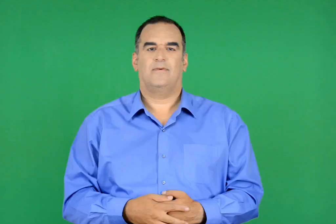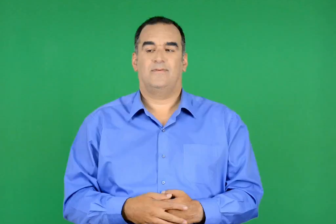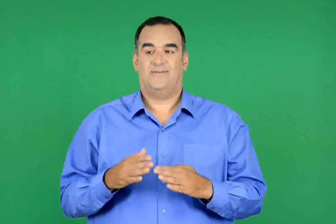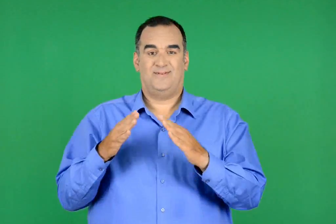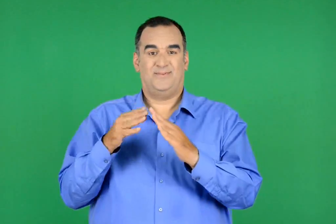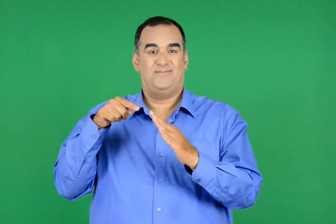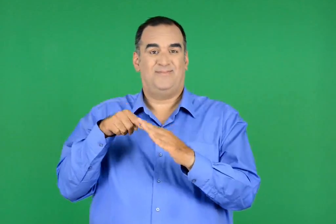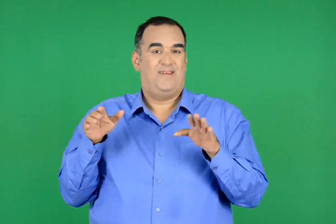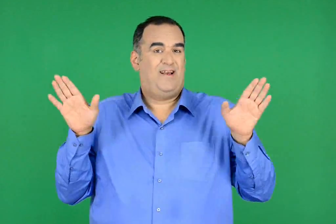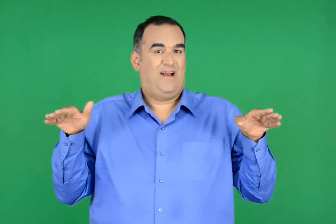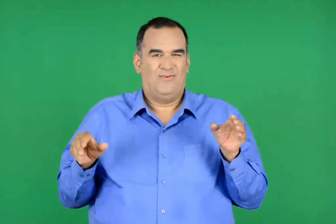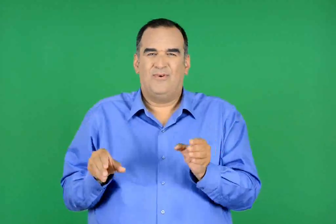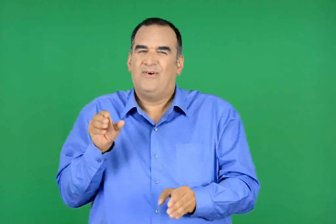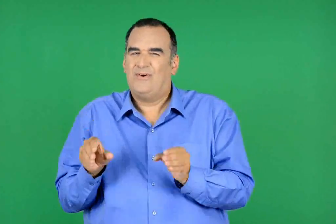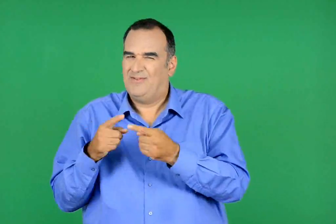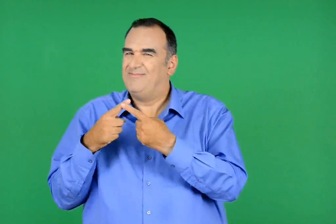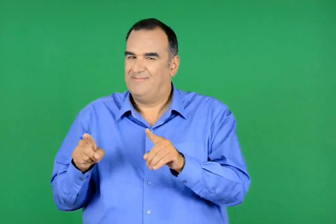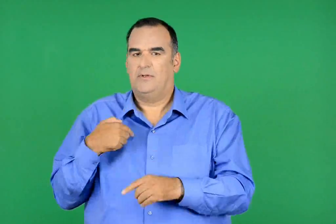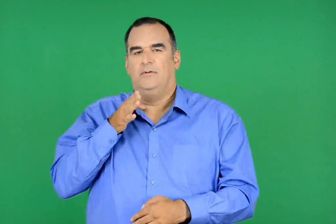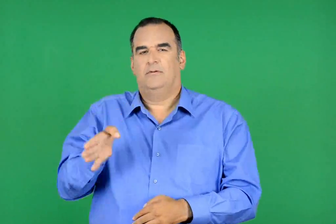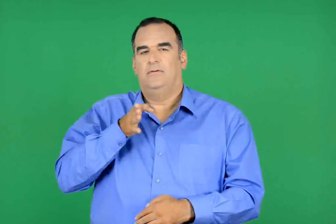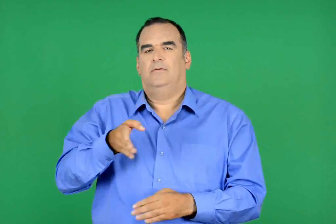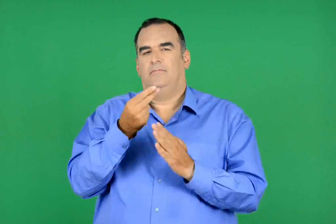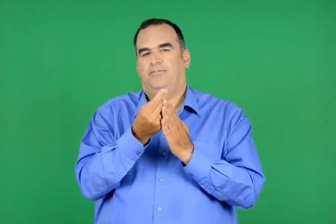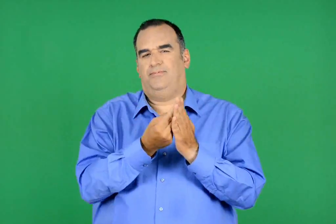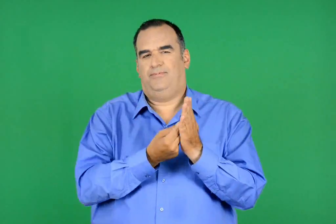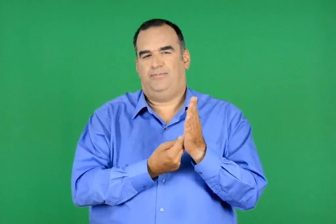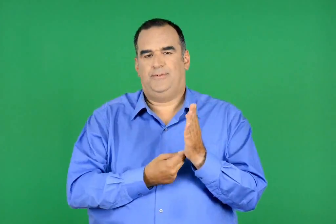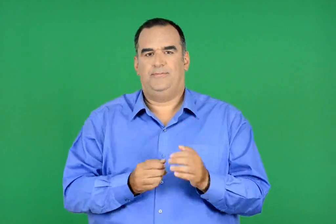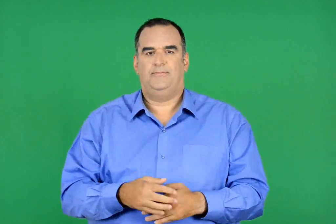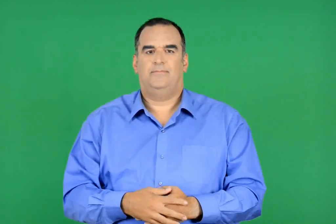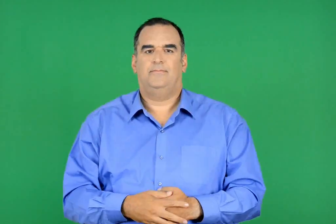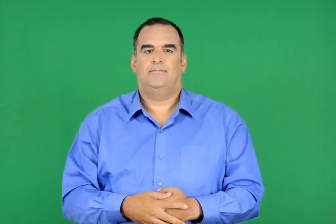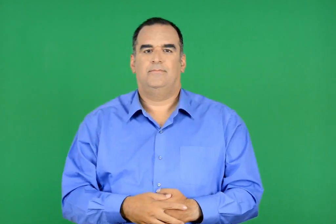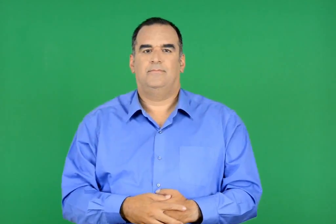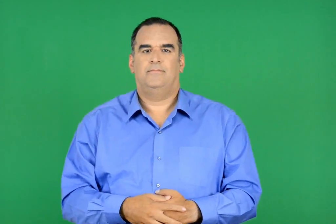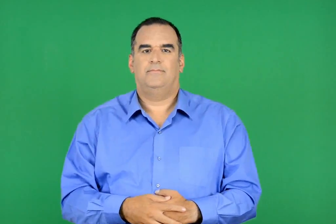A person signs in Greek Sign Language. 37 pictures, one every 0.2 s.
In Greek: ξαναπήγα πολλές φορές στο σπίτι του κυρίου άγγελου και του παράξενου µικρού ρομπότ του
